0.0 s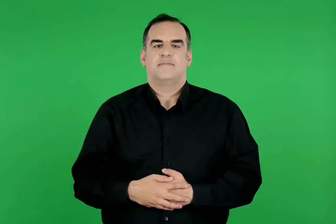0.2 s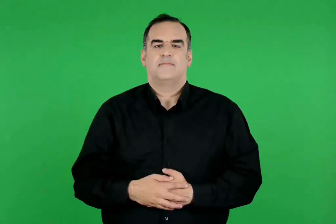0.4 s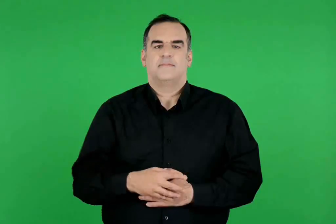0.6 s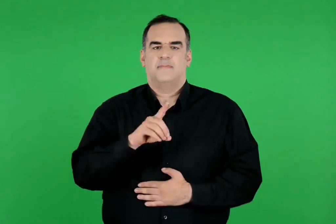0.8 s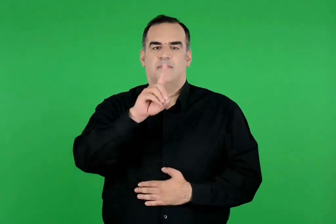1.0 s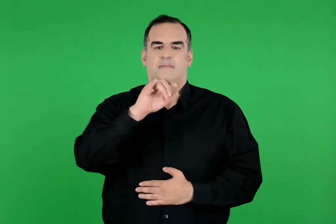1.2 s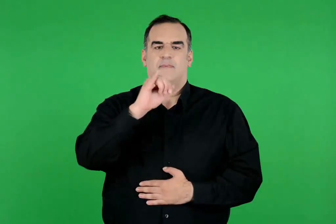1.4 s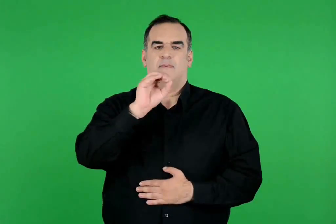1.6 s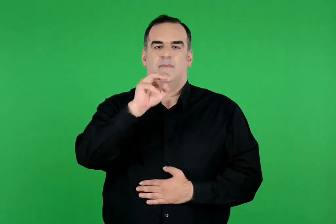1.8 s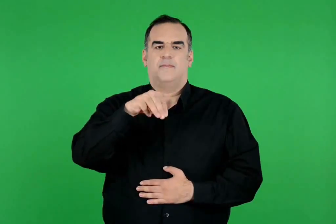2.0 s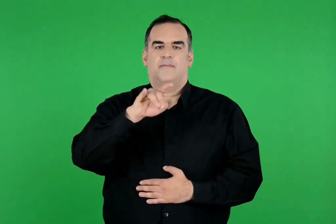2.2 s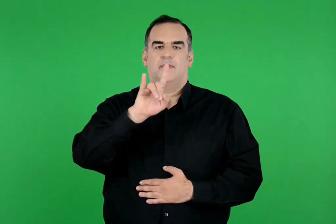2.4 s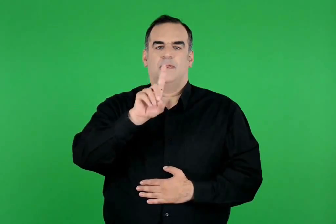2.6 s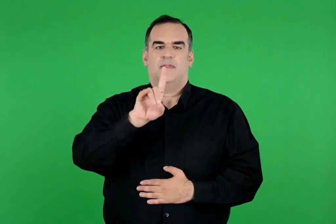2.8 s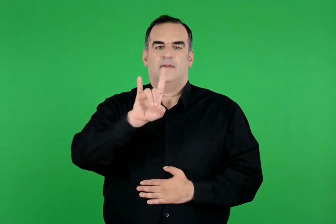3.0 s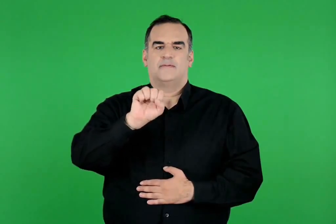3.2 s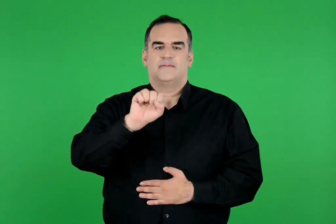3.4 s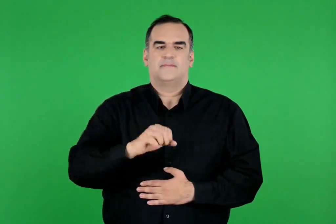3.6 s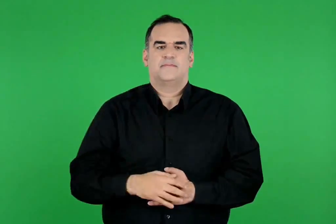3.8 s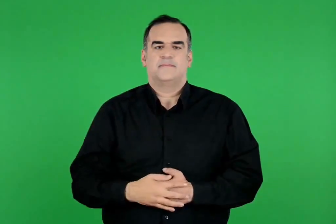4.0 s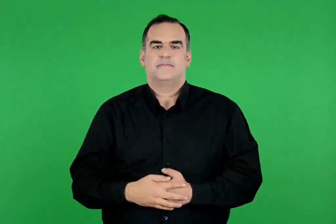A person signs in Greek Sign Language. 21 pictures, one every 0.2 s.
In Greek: διομήδης
